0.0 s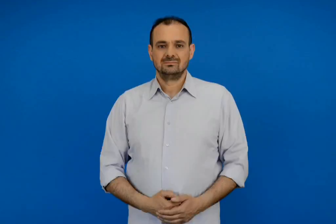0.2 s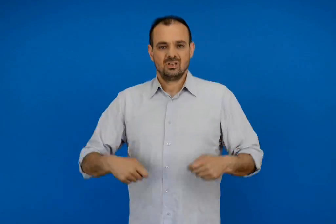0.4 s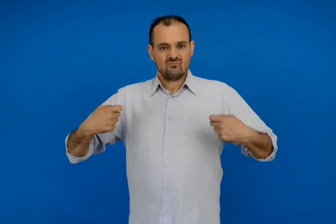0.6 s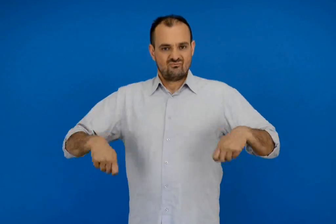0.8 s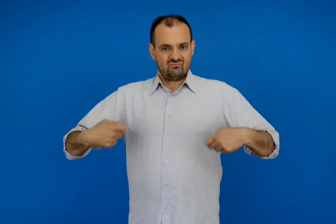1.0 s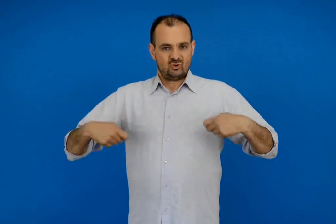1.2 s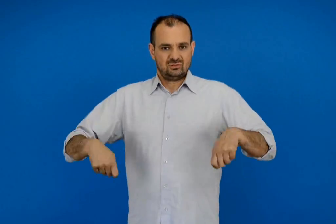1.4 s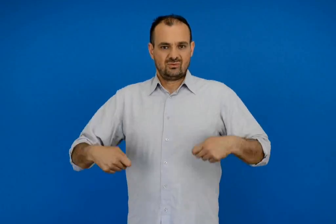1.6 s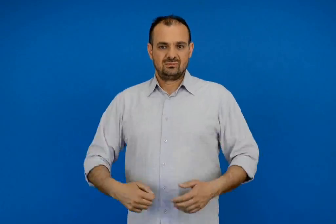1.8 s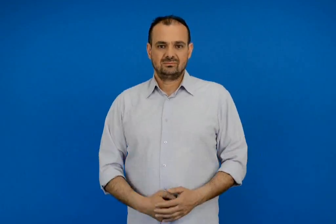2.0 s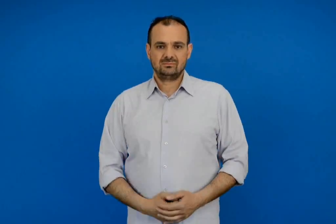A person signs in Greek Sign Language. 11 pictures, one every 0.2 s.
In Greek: πλούσια
